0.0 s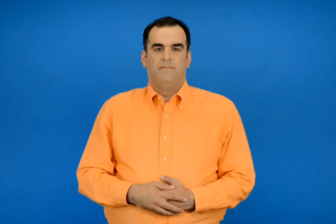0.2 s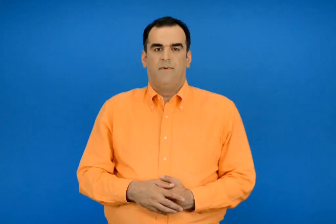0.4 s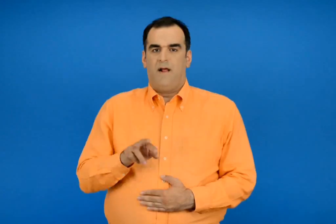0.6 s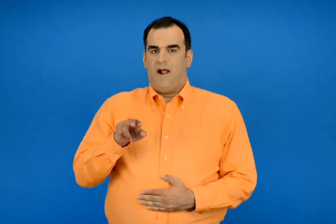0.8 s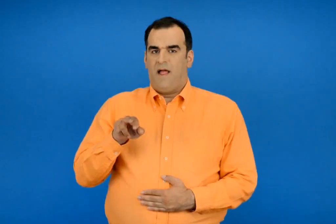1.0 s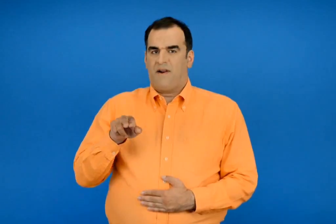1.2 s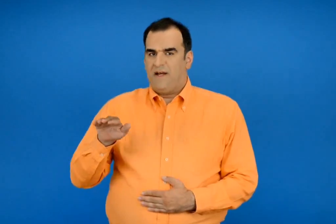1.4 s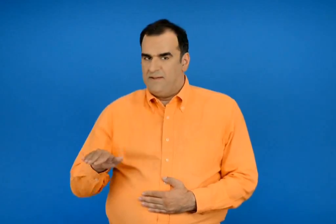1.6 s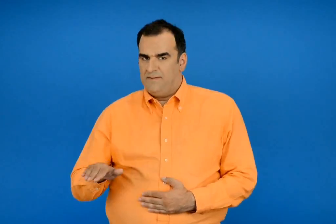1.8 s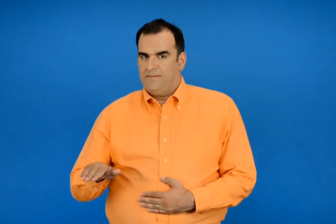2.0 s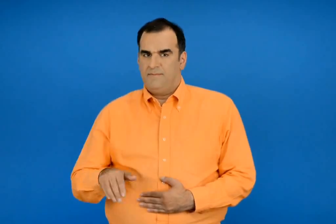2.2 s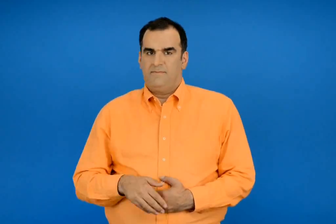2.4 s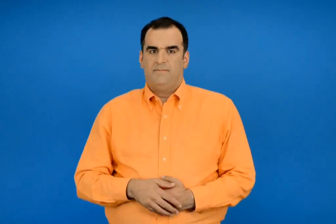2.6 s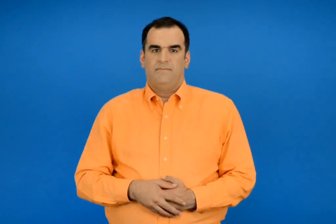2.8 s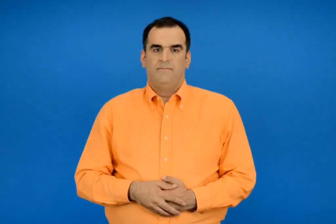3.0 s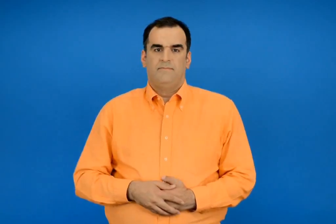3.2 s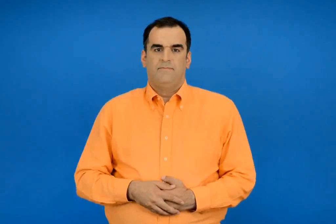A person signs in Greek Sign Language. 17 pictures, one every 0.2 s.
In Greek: αδερφάκι
